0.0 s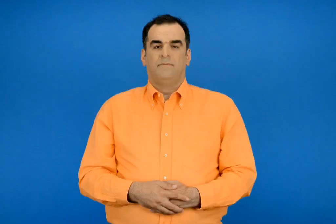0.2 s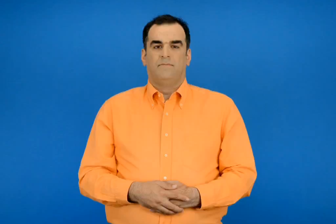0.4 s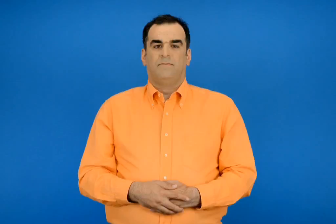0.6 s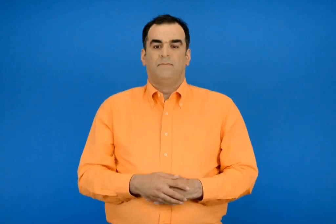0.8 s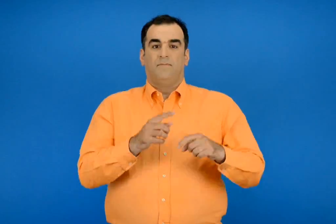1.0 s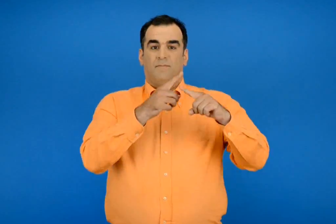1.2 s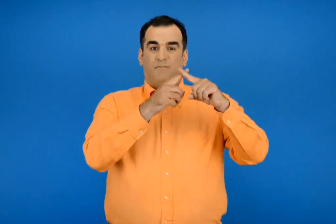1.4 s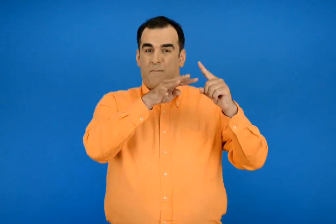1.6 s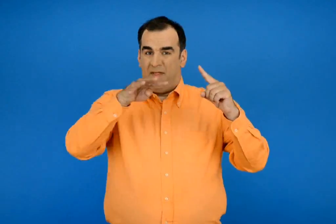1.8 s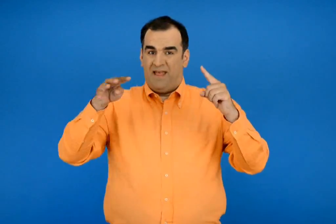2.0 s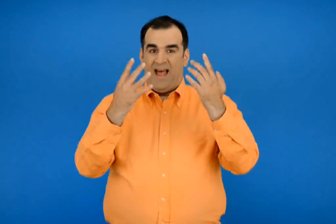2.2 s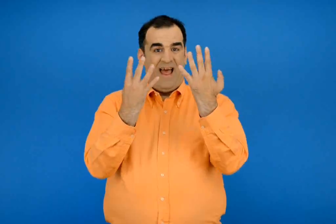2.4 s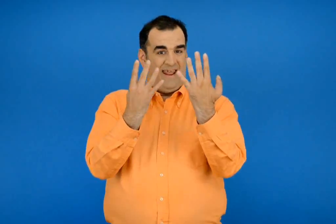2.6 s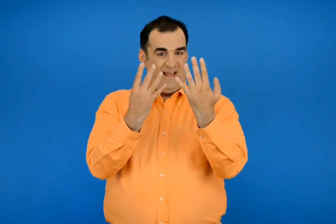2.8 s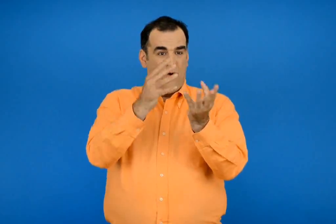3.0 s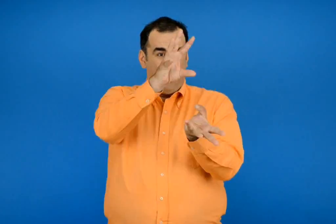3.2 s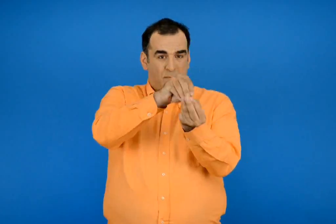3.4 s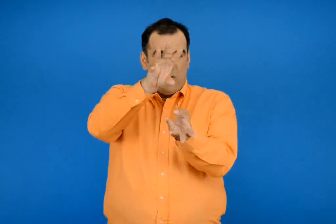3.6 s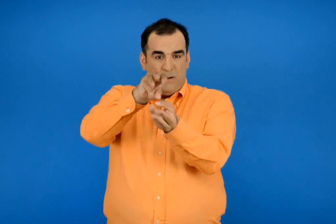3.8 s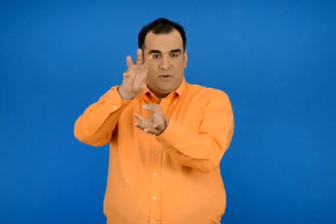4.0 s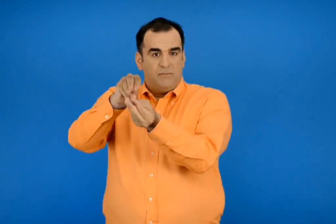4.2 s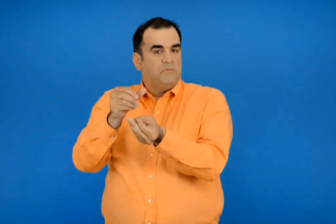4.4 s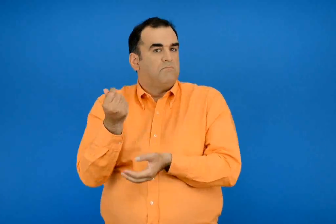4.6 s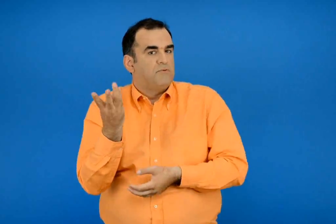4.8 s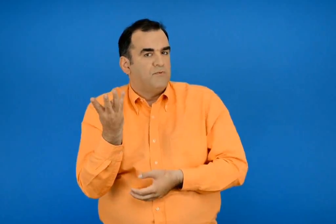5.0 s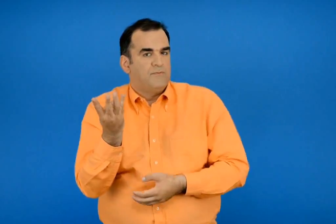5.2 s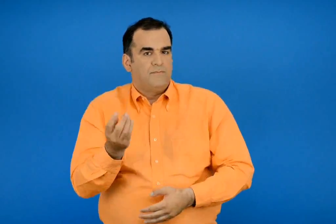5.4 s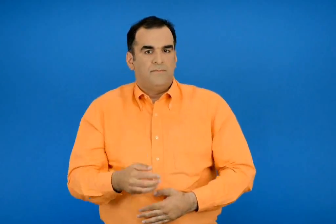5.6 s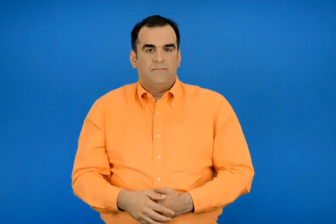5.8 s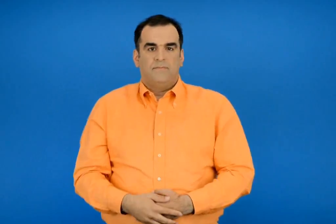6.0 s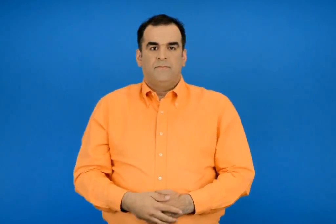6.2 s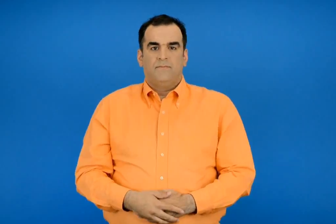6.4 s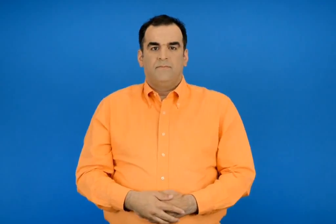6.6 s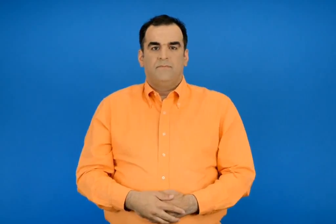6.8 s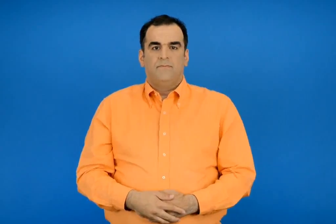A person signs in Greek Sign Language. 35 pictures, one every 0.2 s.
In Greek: ποσό είναι το άθροισμα των ψηφίων κάθε φορά στην προπαίδεια του 9 ;
